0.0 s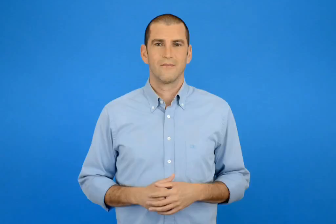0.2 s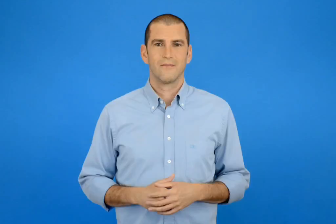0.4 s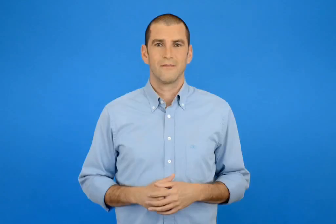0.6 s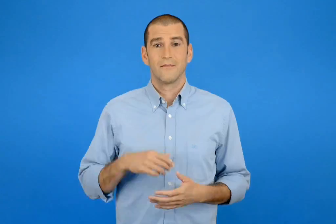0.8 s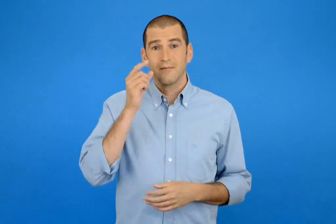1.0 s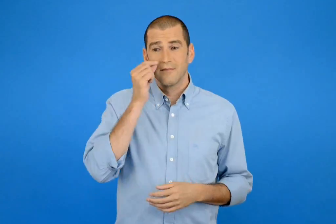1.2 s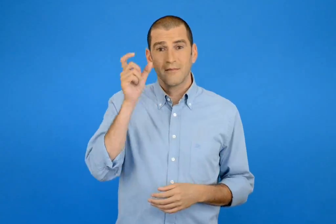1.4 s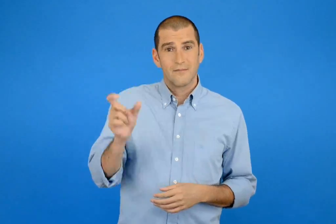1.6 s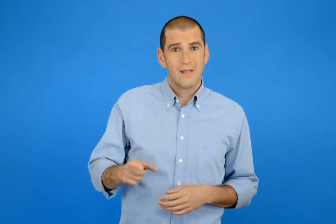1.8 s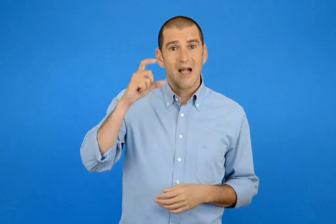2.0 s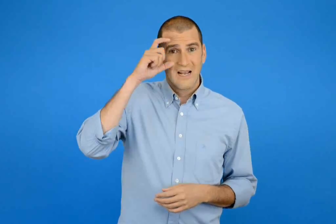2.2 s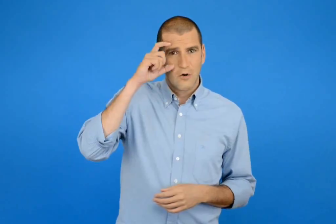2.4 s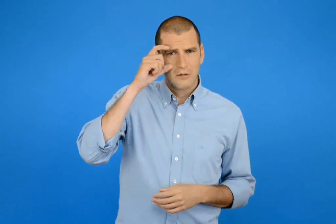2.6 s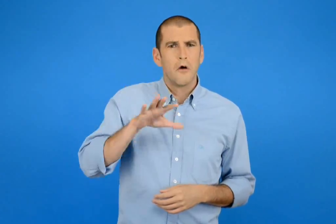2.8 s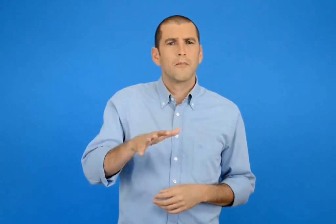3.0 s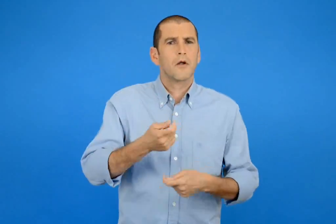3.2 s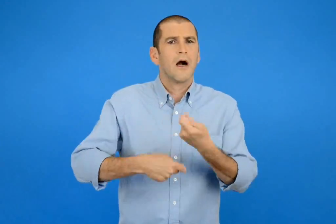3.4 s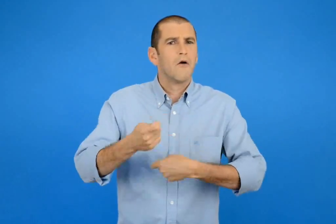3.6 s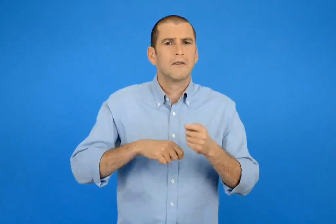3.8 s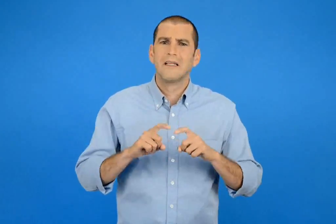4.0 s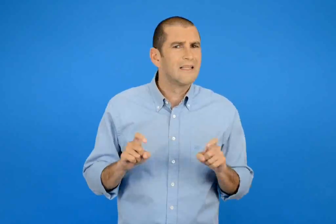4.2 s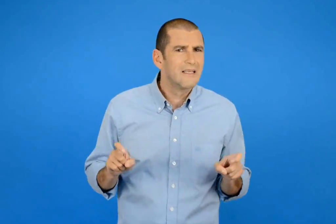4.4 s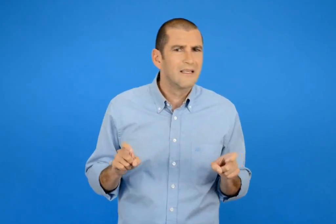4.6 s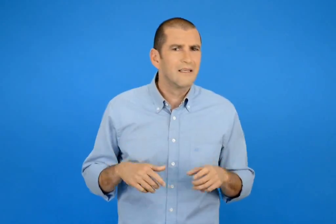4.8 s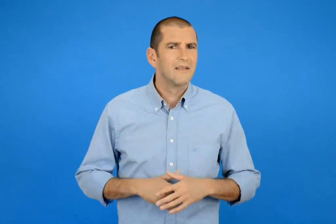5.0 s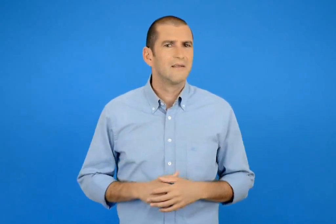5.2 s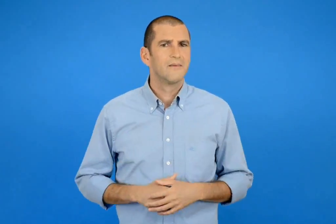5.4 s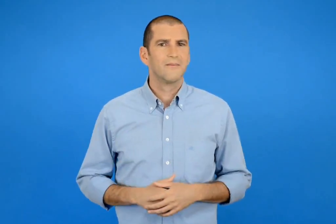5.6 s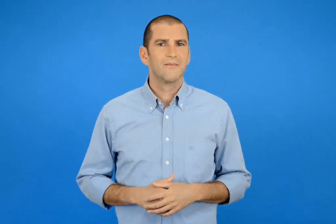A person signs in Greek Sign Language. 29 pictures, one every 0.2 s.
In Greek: τι μπορεί να αγόρασε ο νικόλας ;
